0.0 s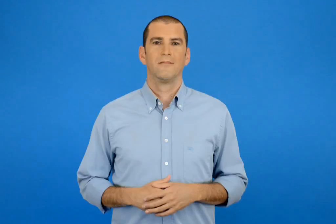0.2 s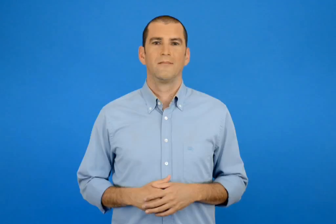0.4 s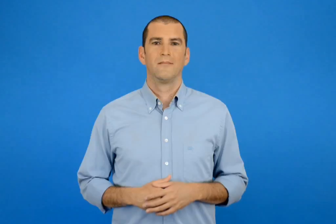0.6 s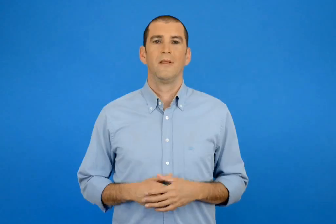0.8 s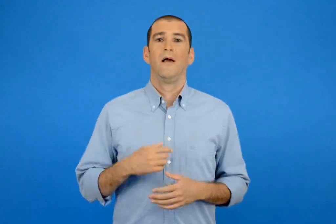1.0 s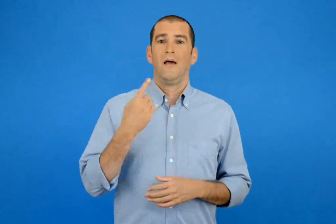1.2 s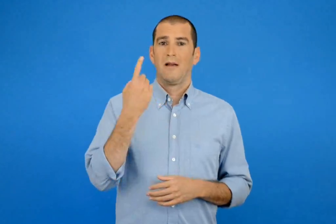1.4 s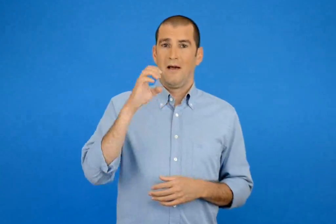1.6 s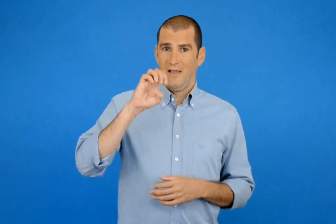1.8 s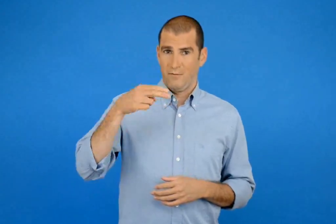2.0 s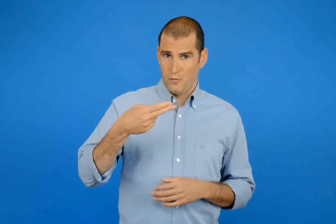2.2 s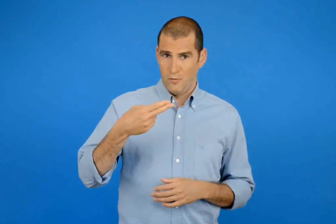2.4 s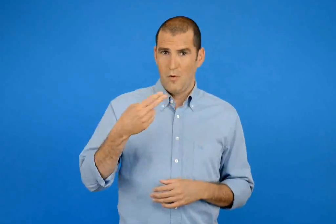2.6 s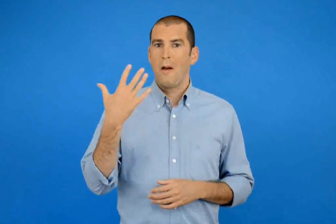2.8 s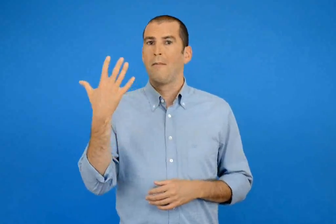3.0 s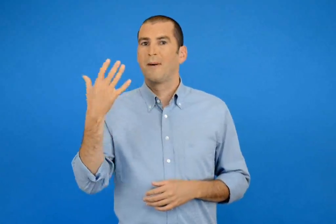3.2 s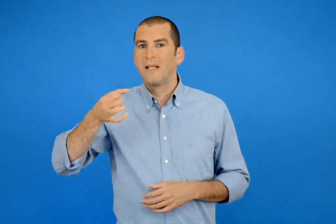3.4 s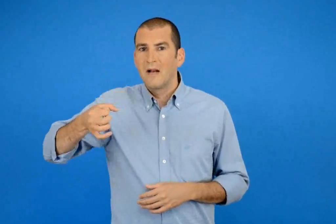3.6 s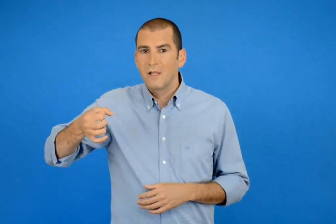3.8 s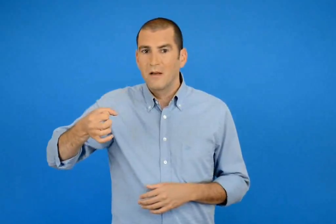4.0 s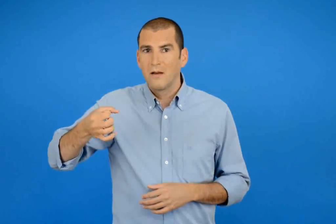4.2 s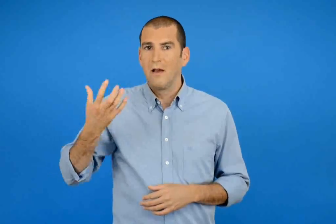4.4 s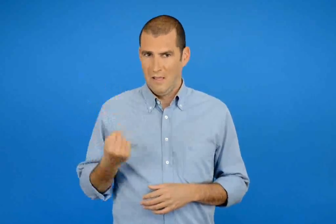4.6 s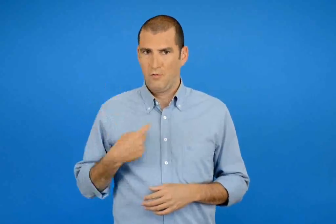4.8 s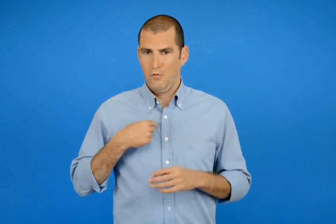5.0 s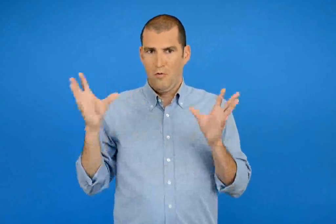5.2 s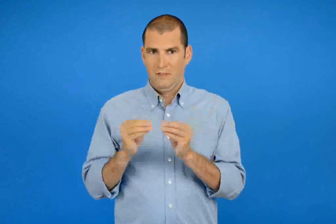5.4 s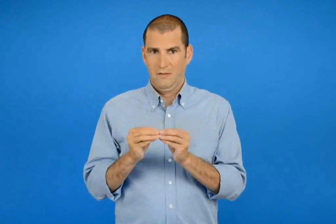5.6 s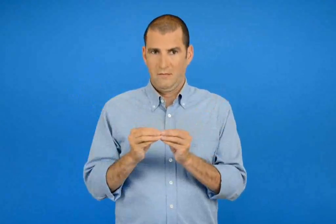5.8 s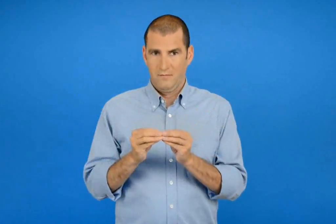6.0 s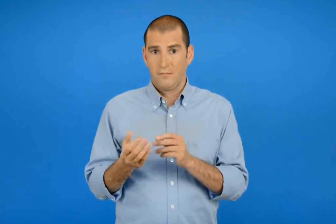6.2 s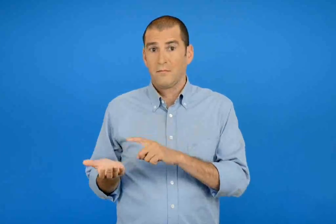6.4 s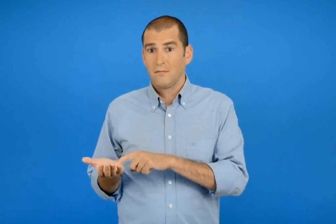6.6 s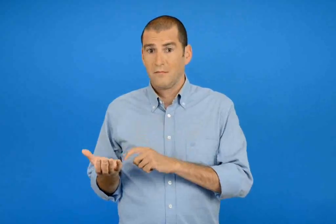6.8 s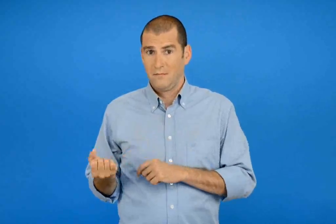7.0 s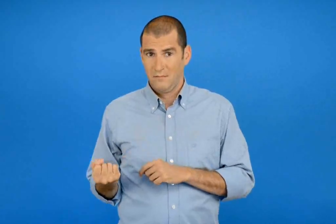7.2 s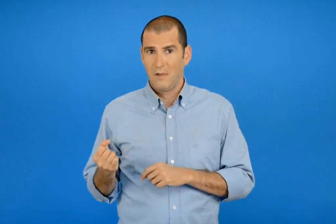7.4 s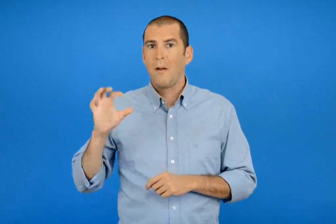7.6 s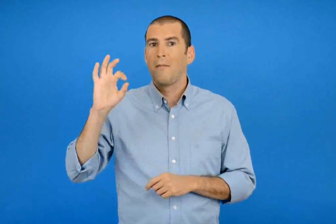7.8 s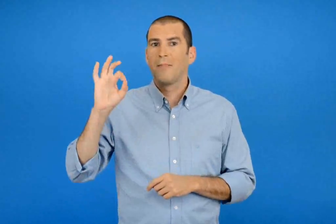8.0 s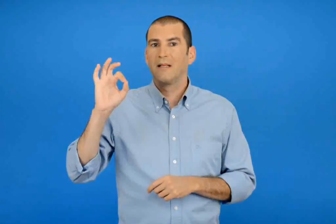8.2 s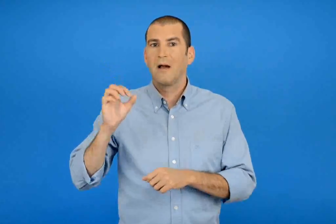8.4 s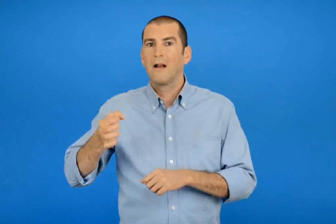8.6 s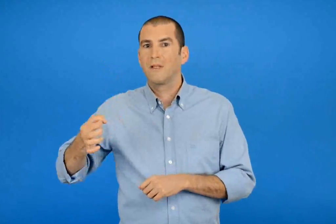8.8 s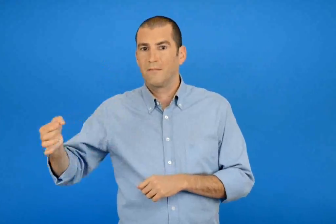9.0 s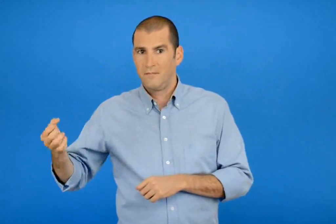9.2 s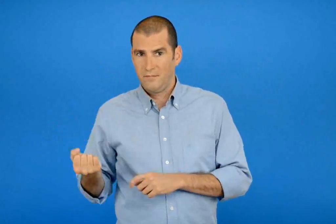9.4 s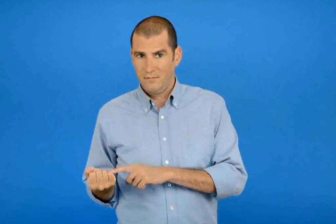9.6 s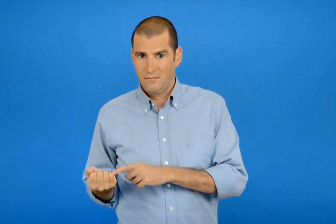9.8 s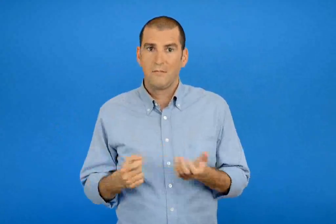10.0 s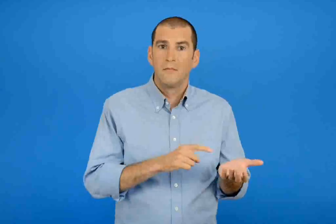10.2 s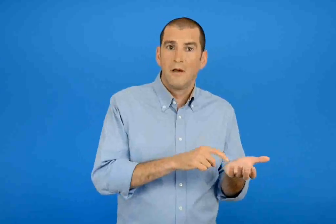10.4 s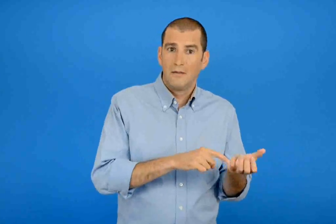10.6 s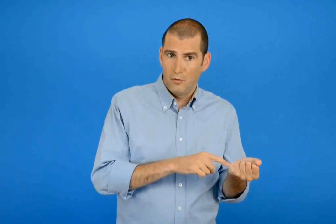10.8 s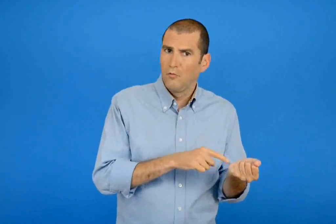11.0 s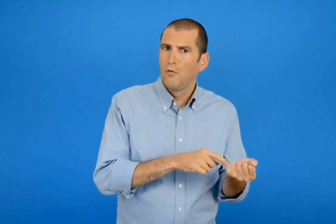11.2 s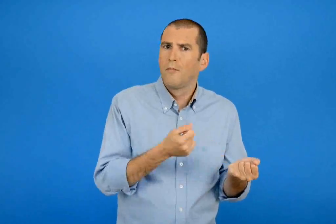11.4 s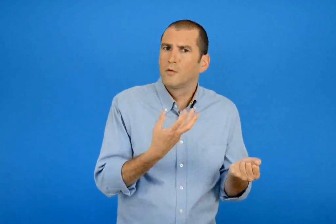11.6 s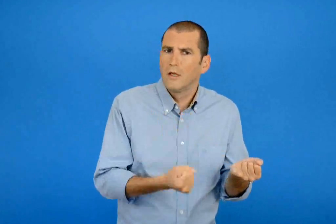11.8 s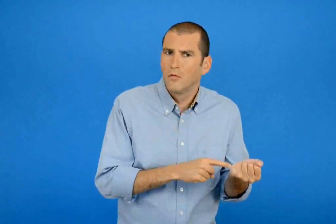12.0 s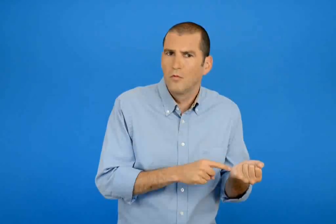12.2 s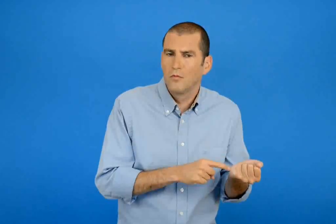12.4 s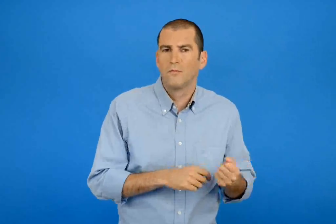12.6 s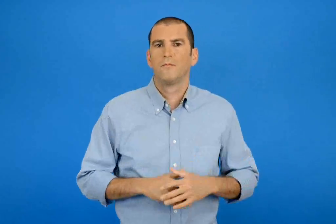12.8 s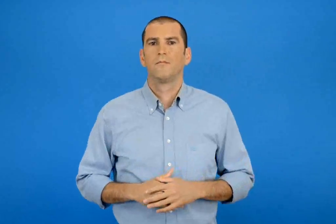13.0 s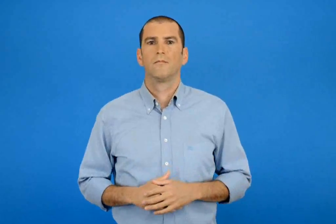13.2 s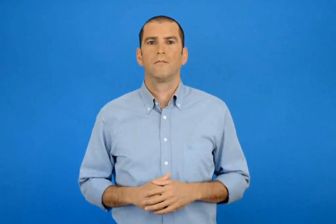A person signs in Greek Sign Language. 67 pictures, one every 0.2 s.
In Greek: έχω συνολικά 1 € και 5 λεπτό στο δεξί χέρι έχω 50 λεπτό ποσά έχω στο αριστερό ;
